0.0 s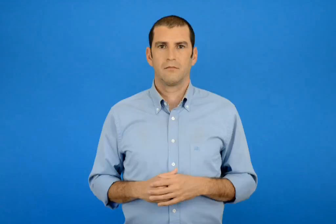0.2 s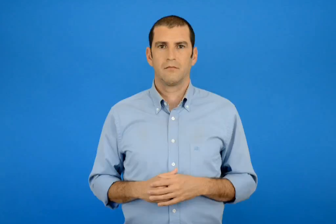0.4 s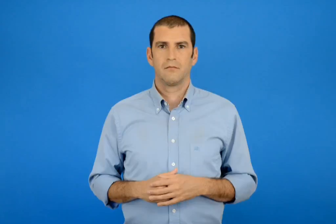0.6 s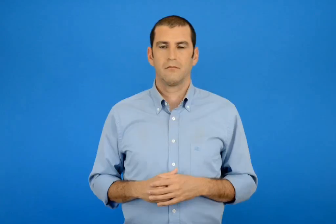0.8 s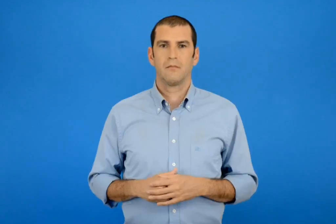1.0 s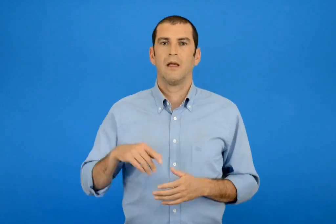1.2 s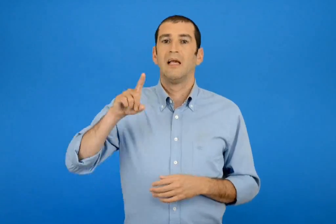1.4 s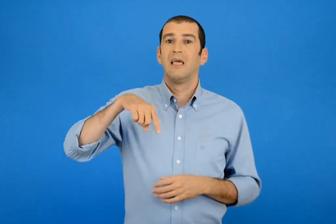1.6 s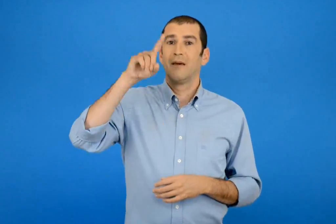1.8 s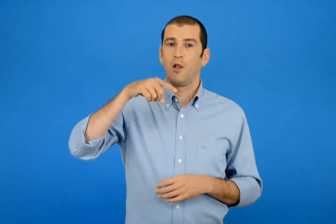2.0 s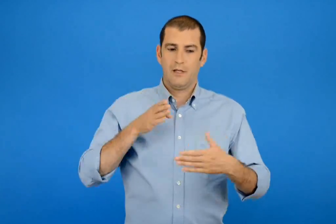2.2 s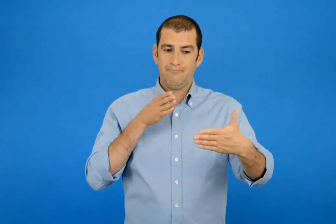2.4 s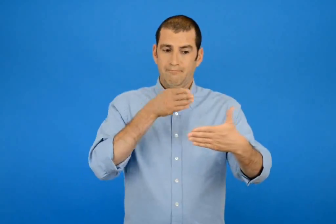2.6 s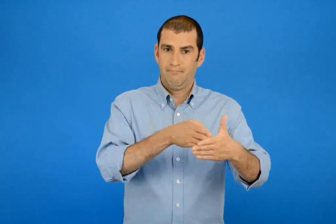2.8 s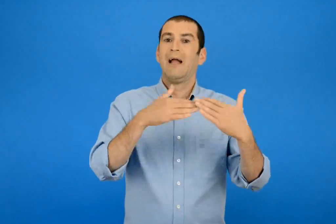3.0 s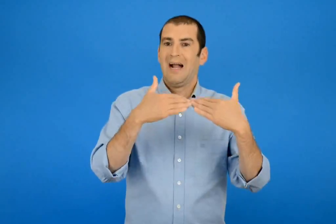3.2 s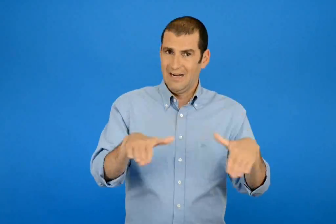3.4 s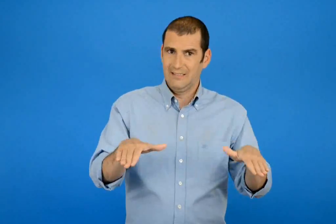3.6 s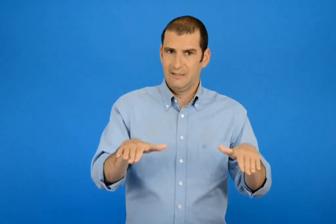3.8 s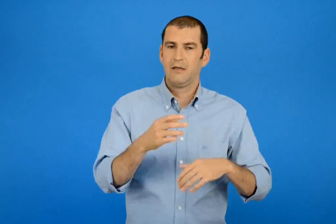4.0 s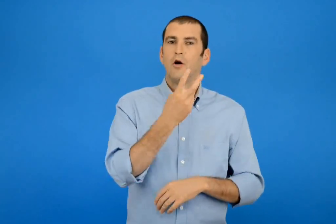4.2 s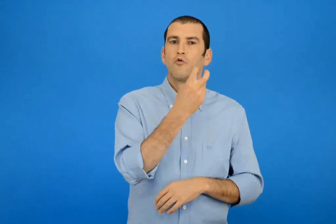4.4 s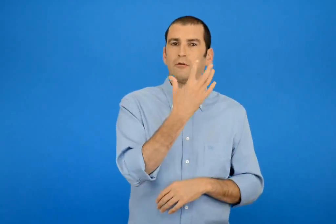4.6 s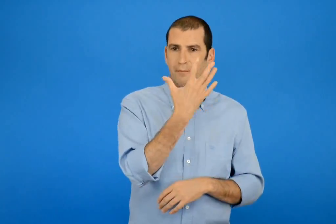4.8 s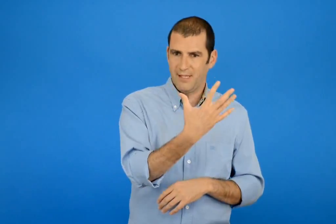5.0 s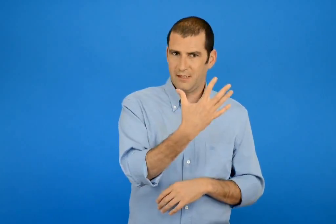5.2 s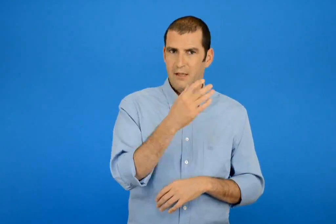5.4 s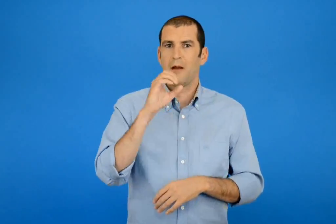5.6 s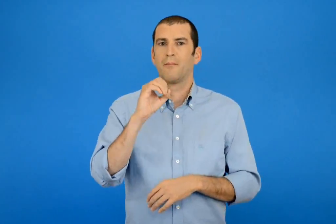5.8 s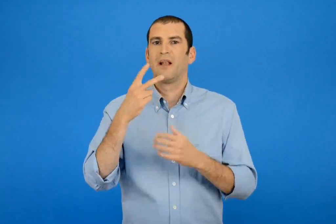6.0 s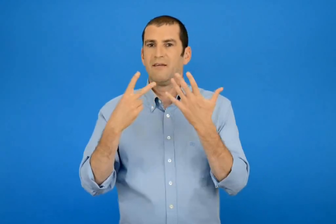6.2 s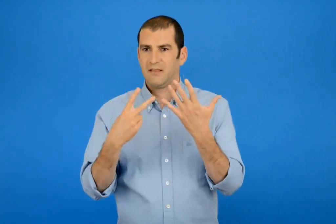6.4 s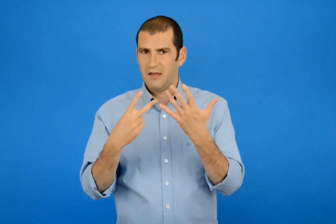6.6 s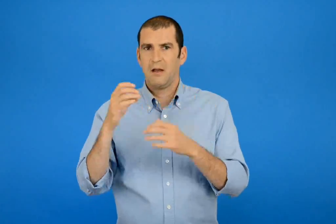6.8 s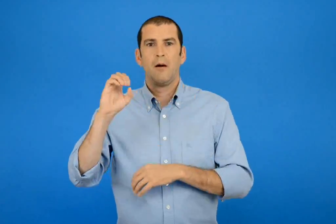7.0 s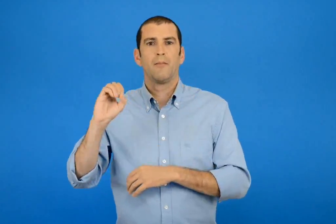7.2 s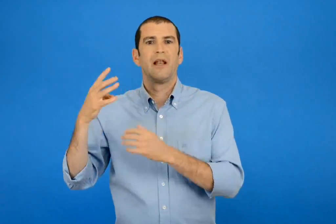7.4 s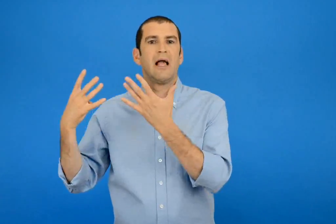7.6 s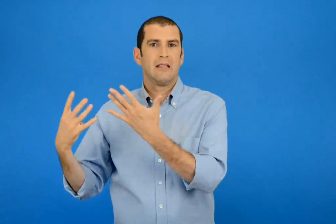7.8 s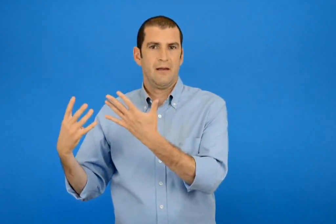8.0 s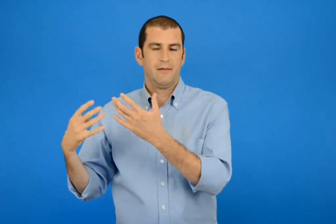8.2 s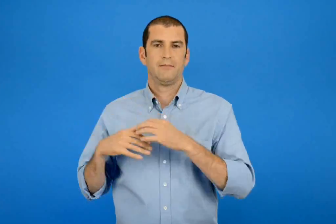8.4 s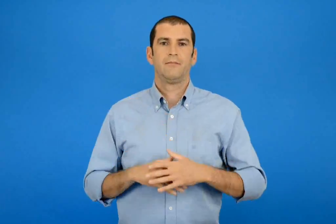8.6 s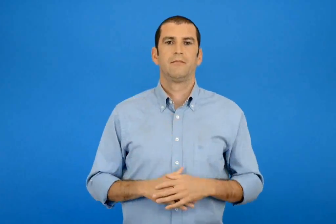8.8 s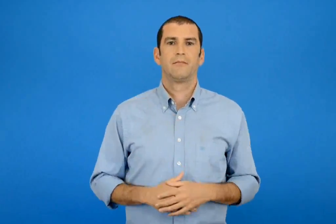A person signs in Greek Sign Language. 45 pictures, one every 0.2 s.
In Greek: ημερομηνία λήξης 25 07 09 25 μηδέν επτά μηδέν εννέα
